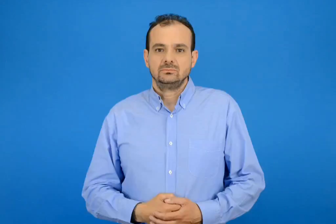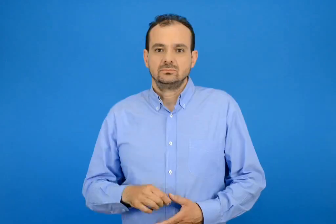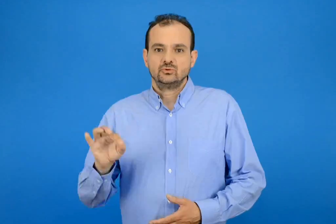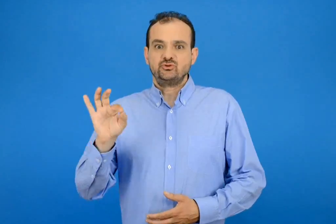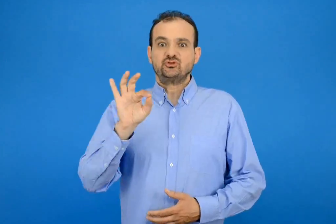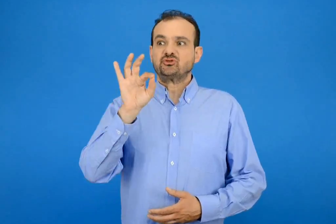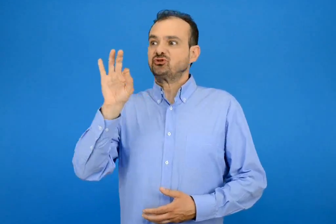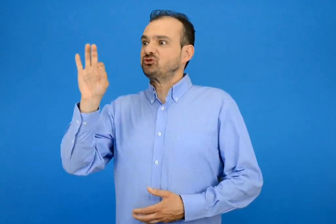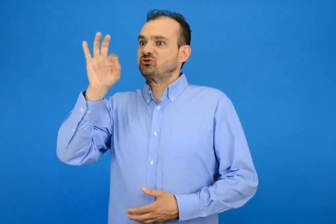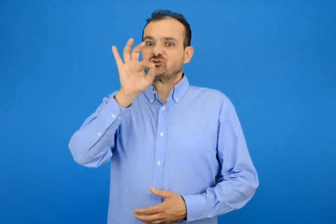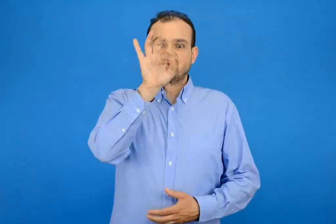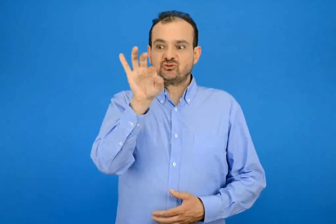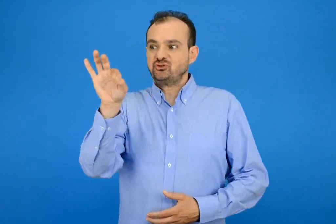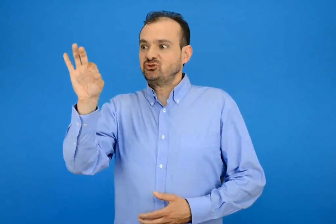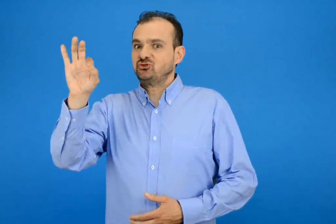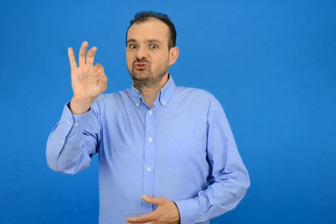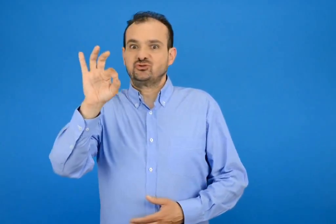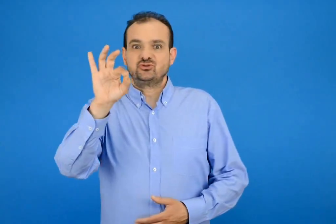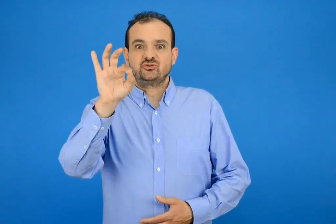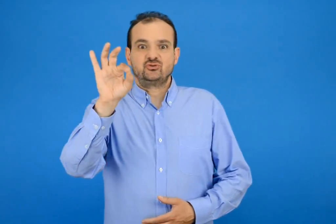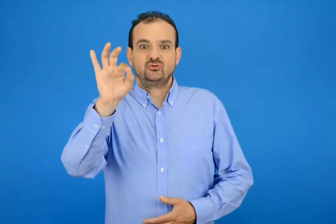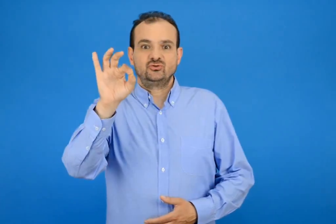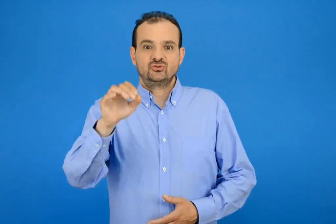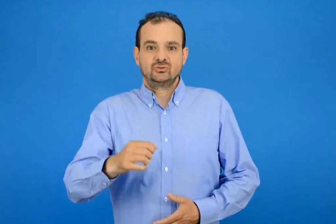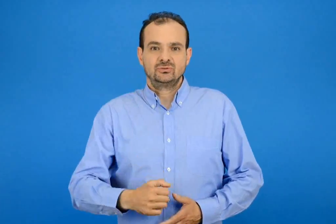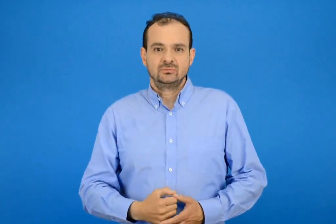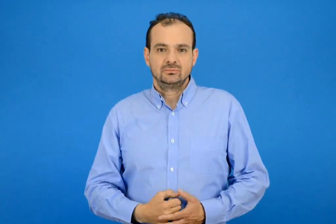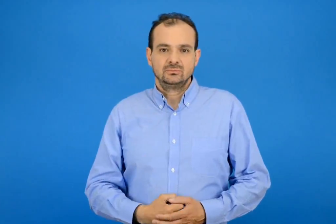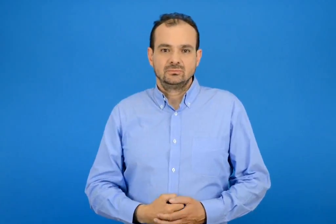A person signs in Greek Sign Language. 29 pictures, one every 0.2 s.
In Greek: ζουζουνίζει
